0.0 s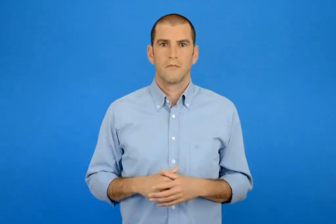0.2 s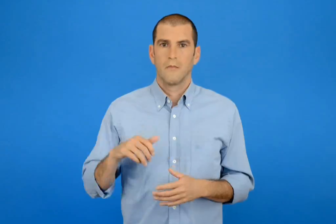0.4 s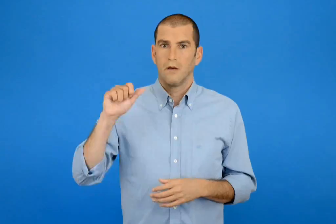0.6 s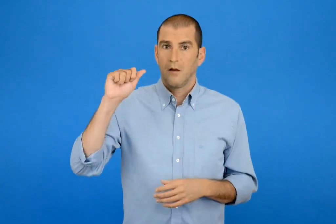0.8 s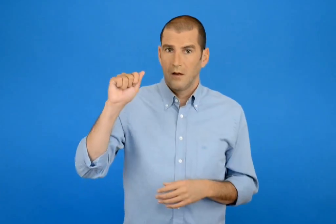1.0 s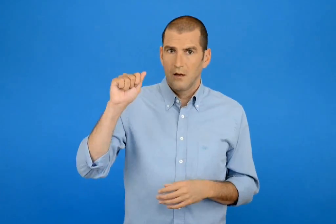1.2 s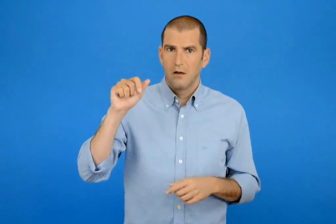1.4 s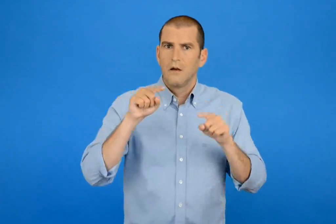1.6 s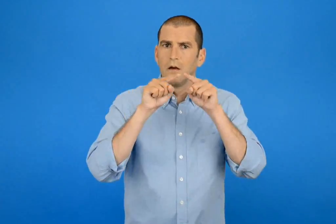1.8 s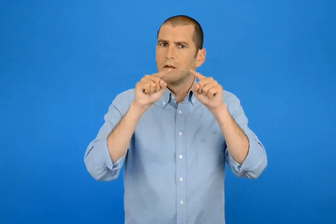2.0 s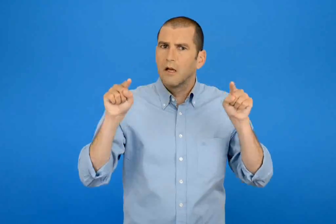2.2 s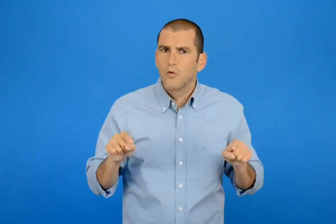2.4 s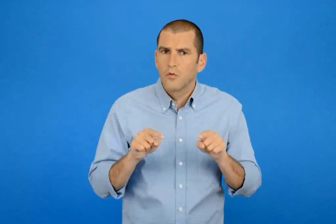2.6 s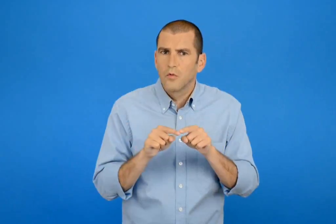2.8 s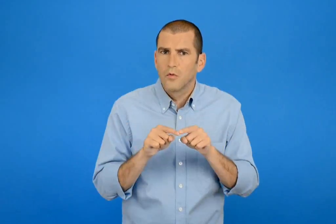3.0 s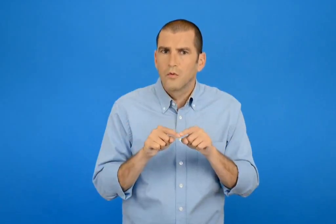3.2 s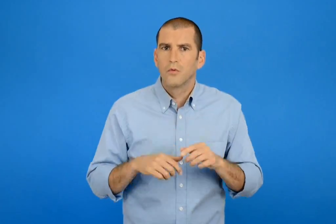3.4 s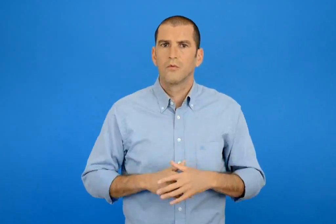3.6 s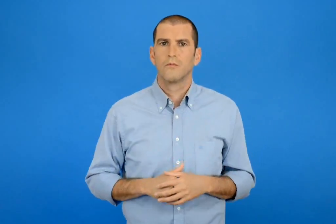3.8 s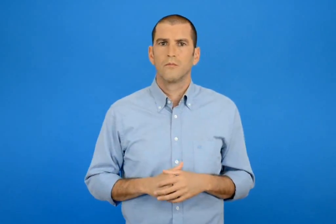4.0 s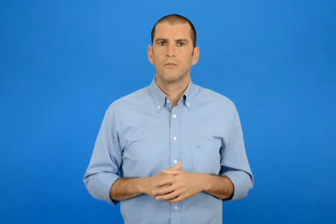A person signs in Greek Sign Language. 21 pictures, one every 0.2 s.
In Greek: α το τετράγωνο ;
